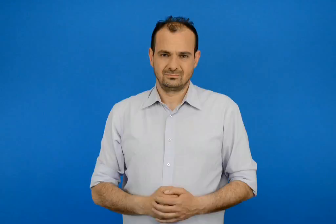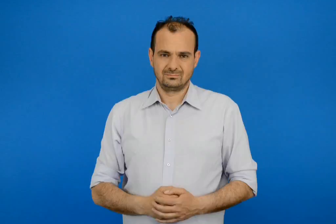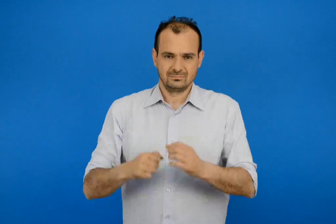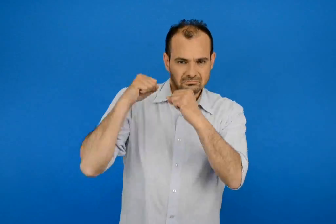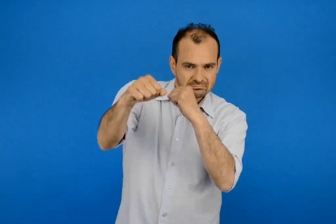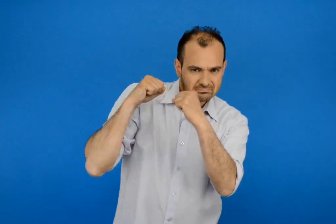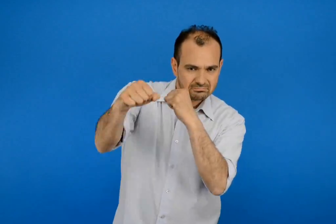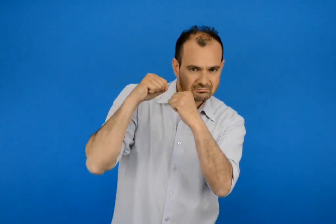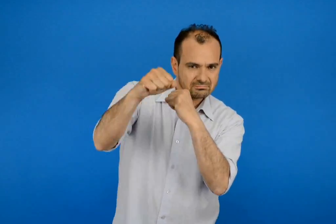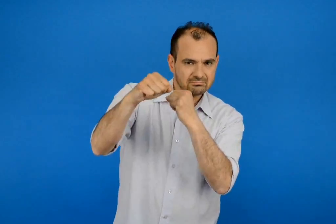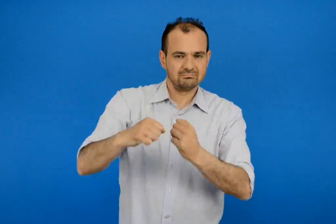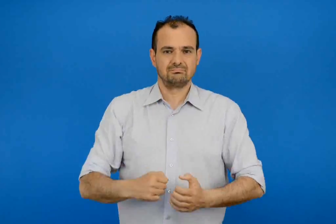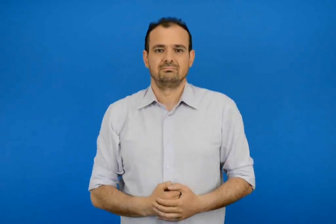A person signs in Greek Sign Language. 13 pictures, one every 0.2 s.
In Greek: πυγμαχία
